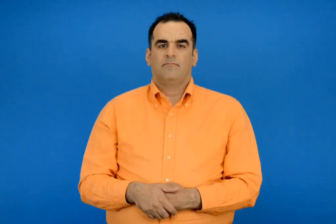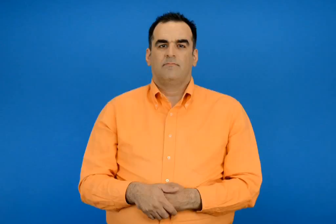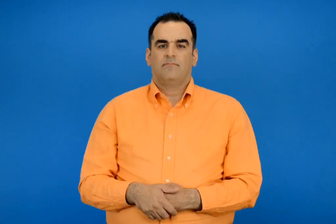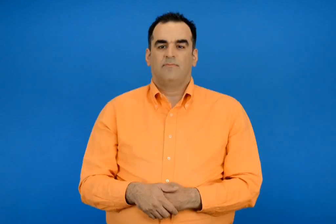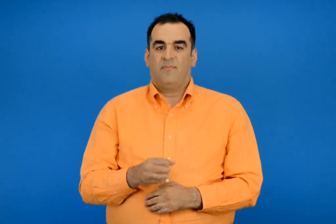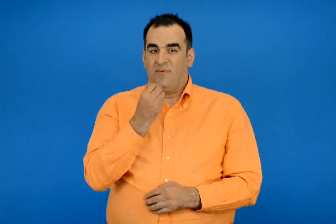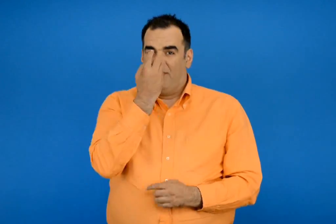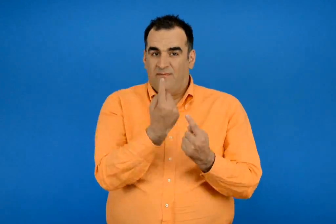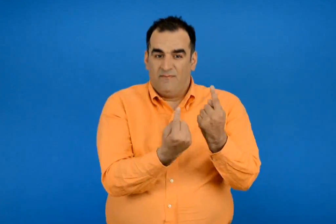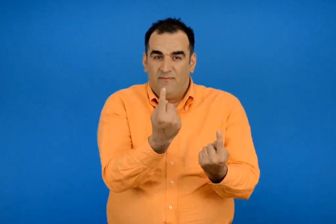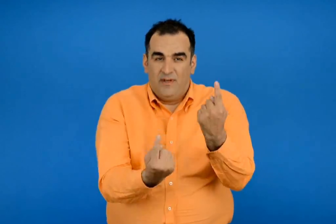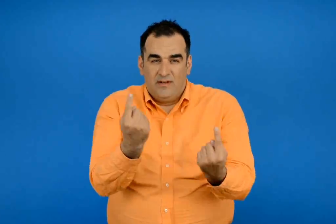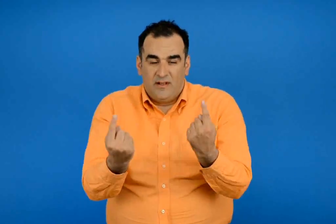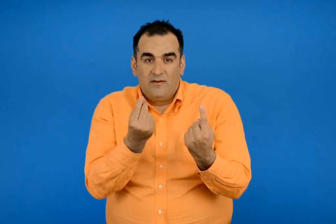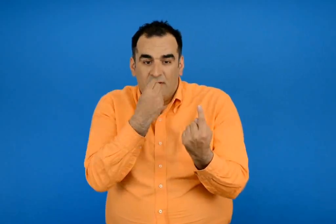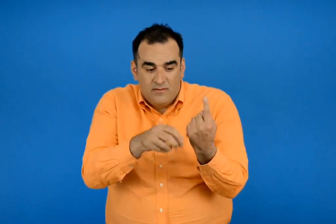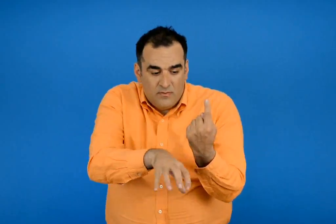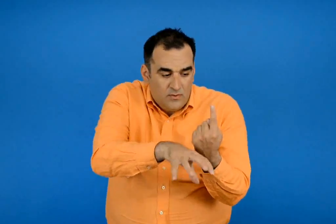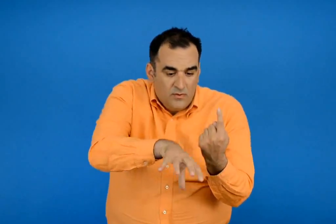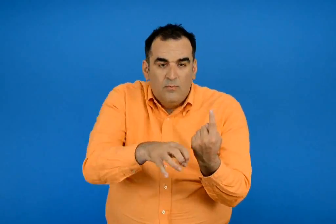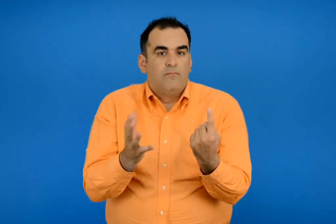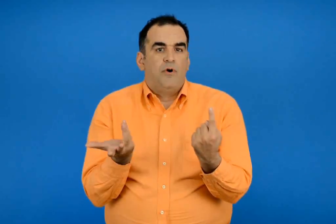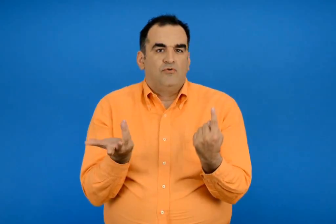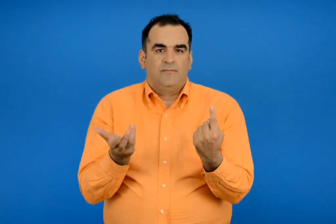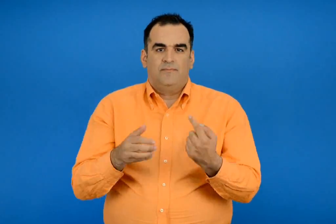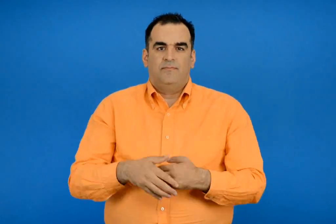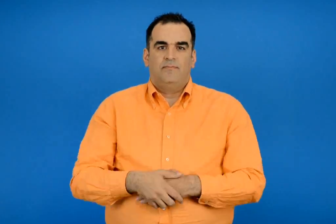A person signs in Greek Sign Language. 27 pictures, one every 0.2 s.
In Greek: πως φτιάχνουν τα φυτά την τροφή τους
